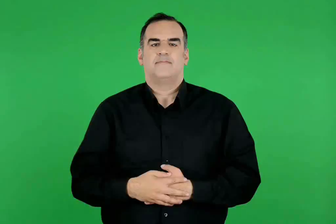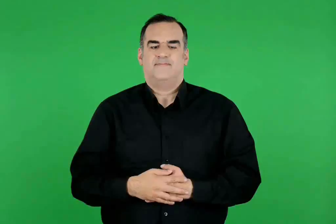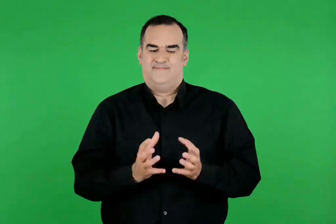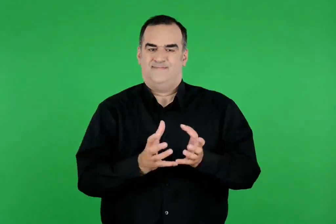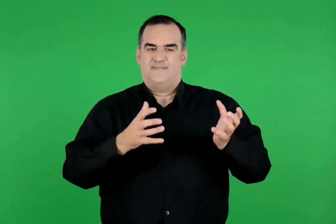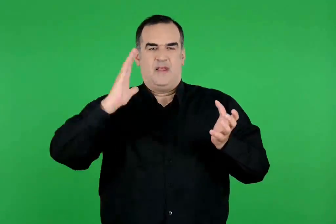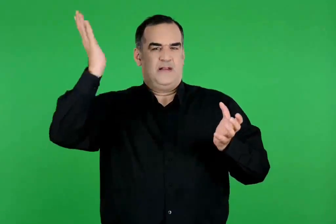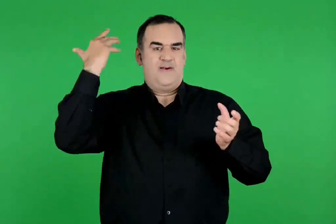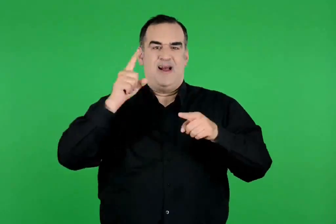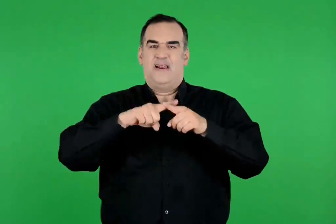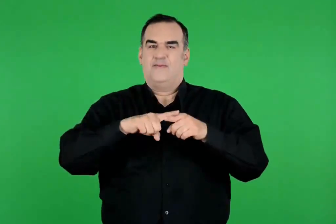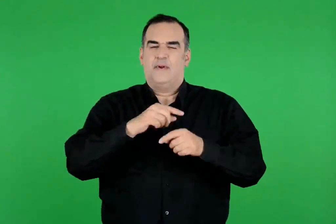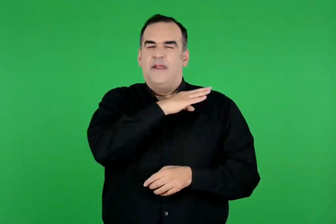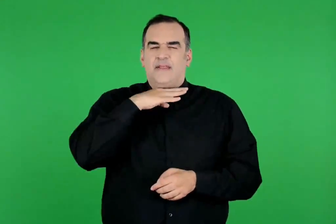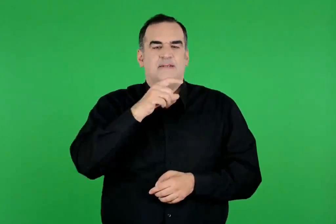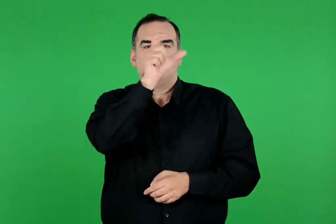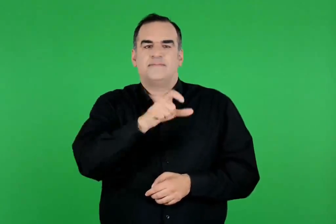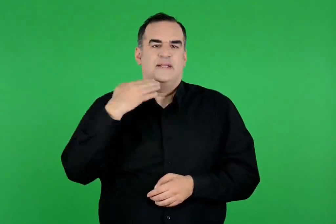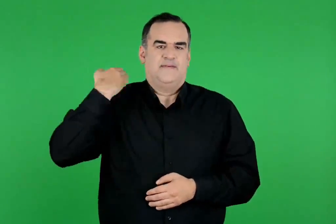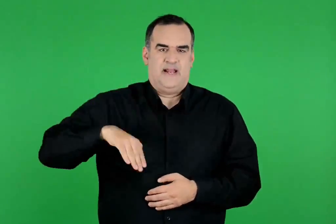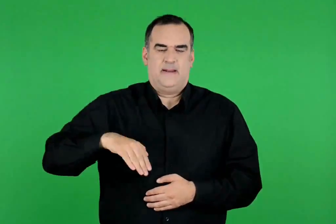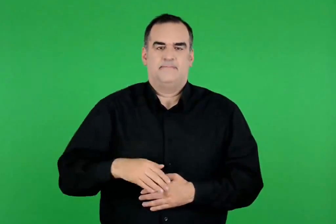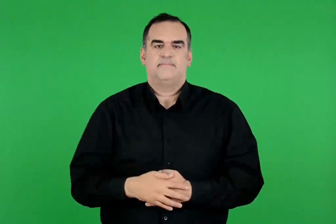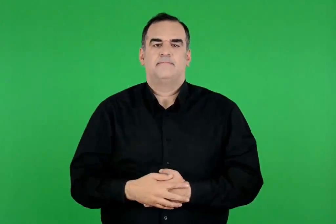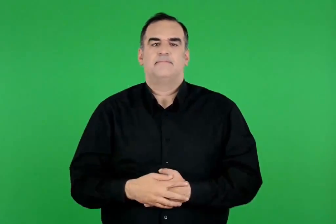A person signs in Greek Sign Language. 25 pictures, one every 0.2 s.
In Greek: η θυσία της ιφιγένειας. από αρχαίο ελληνικό αγγείο
